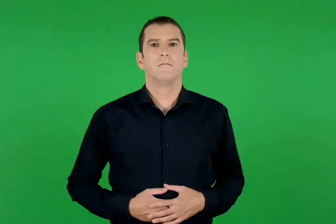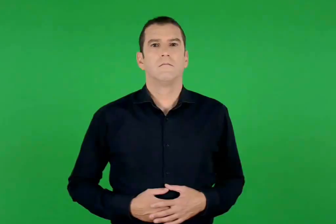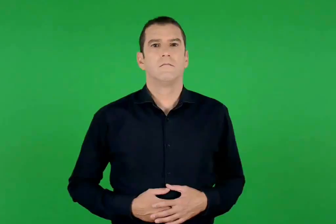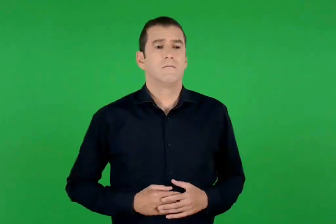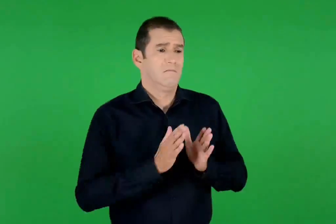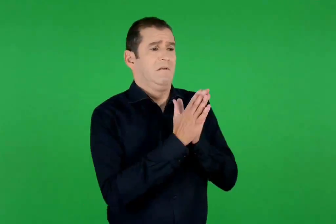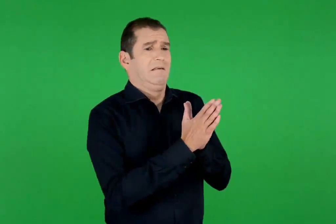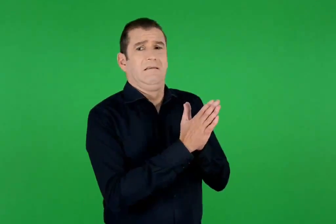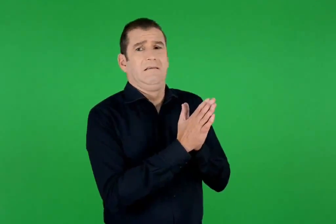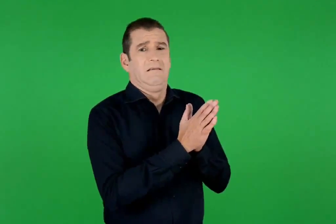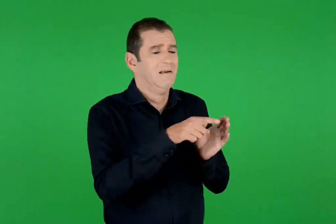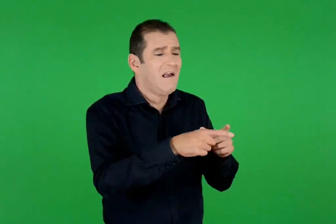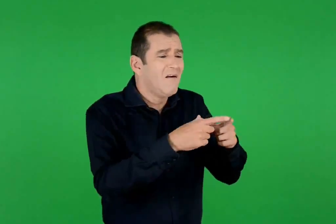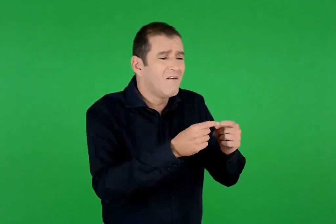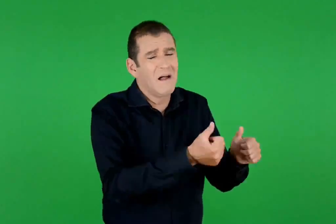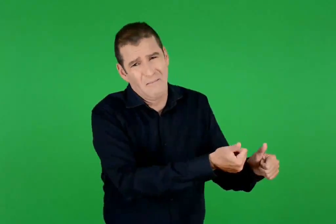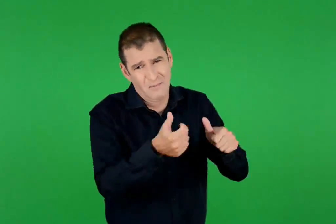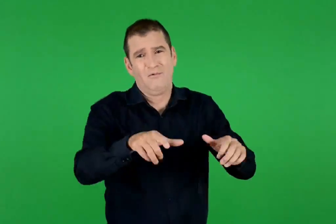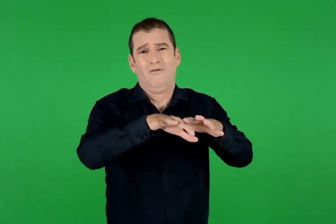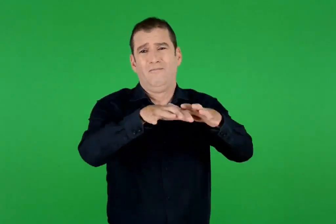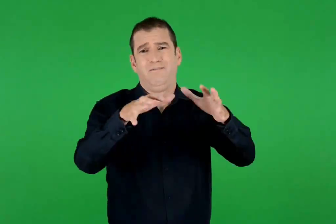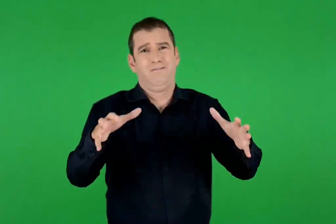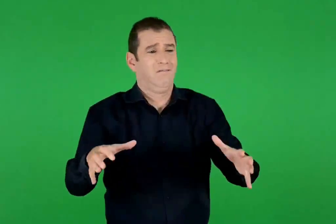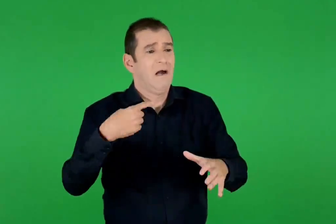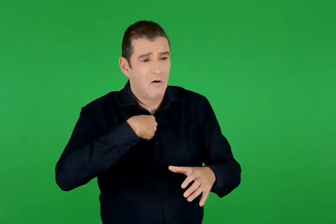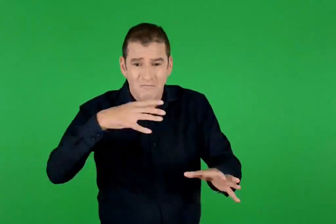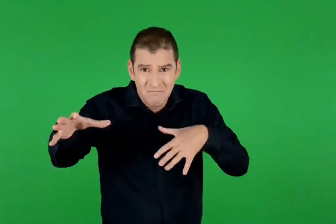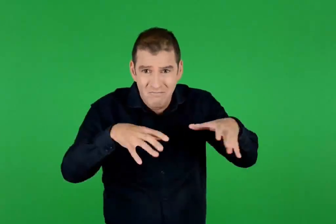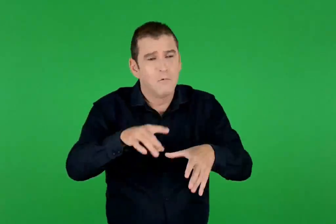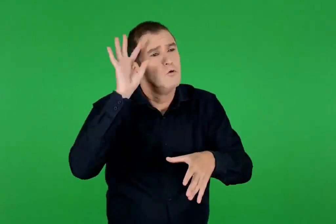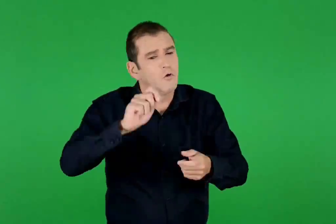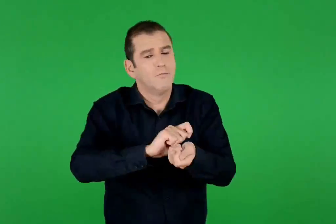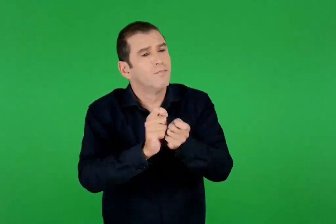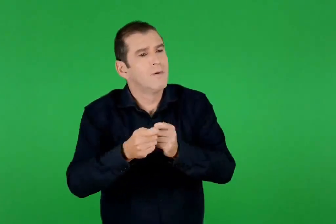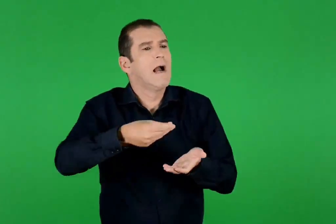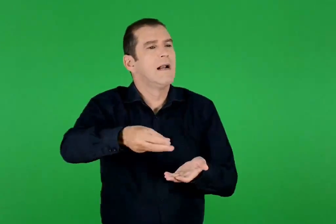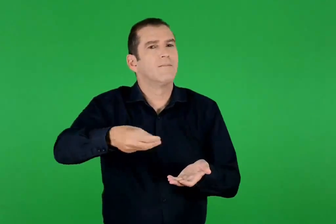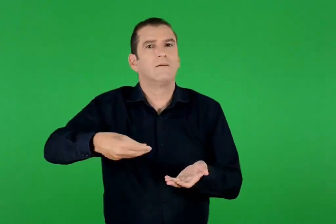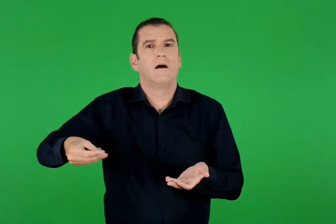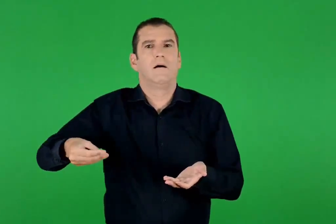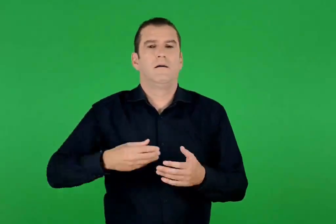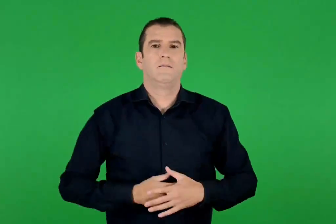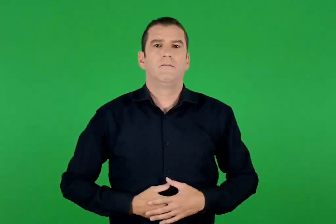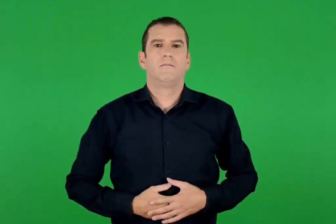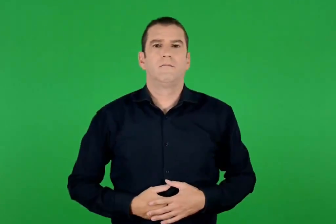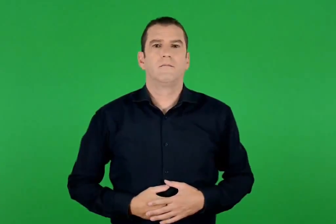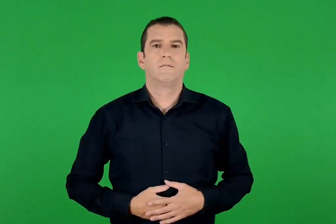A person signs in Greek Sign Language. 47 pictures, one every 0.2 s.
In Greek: σας παρακαλώ , αφήστε αυτά τα φύλλα πίσω στον σωρό. εγώ τα μάζεψα για να τα κάνω λίπασμα
